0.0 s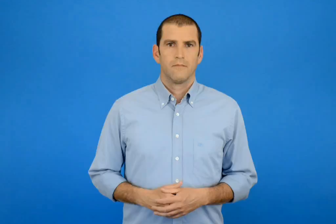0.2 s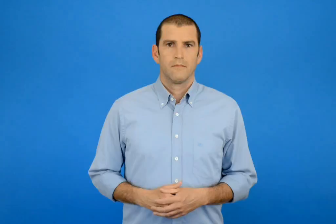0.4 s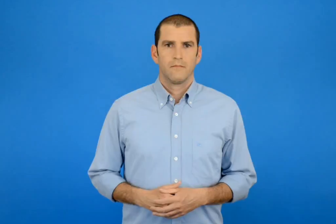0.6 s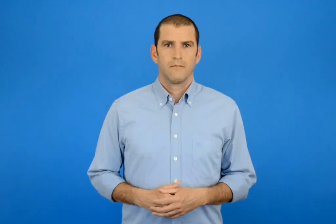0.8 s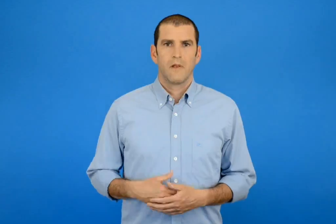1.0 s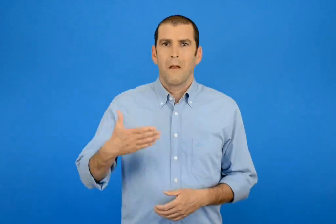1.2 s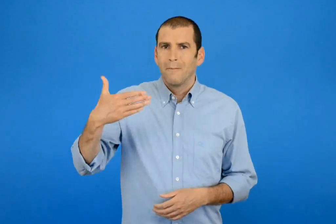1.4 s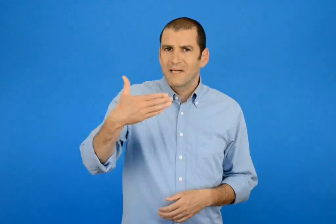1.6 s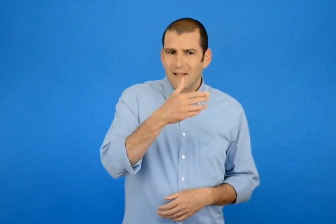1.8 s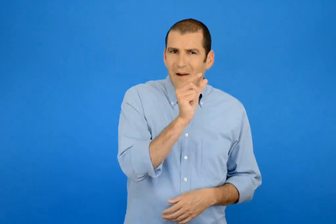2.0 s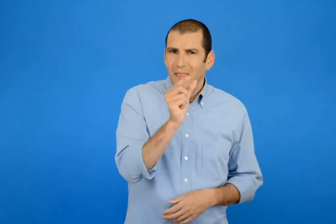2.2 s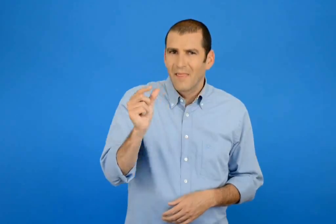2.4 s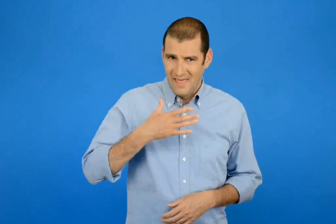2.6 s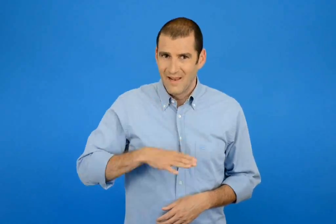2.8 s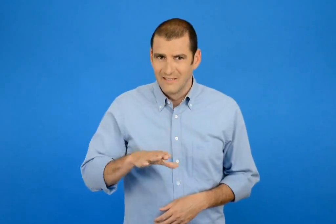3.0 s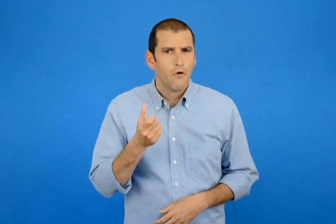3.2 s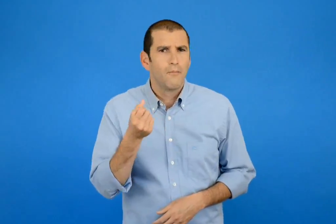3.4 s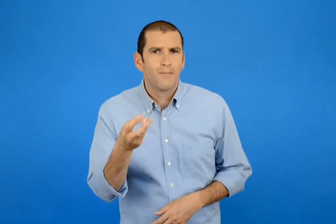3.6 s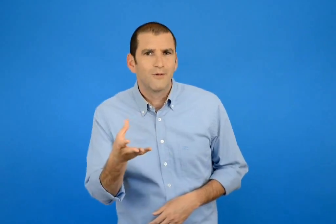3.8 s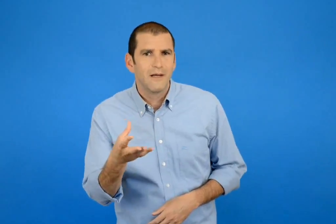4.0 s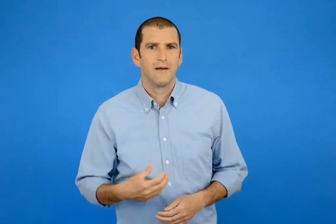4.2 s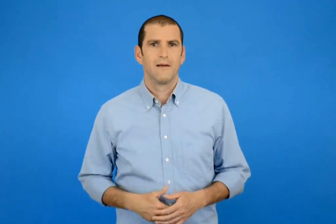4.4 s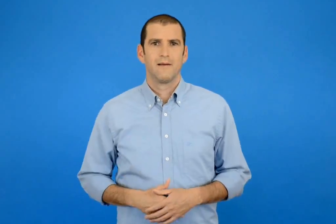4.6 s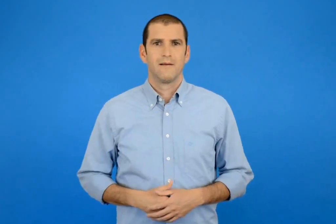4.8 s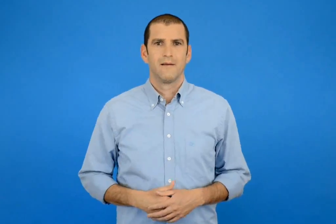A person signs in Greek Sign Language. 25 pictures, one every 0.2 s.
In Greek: πόσα ψαράκια θέλεις ;
